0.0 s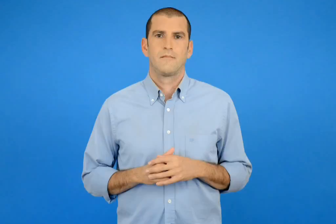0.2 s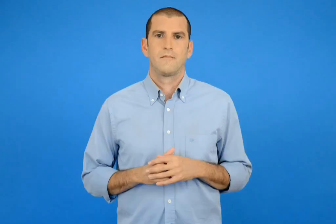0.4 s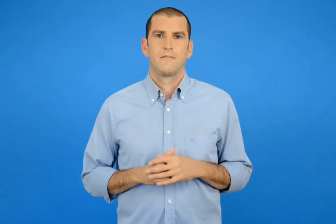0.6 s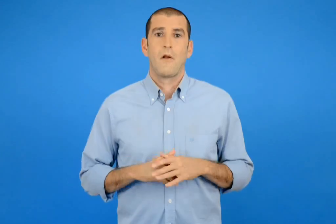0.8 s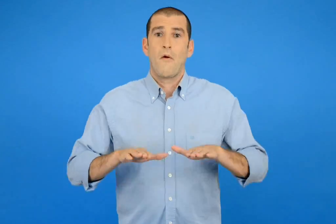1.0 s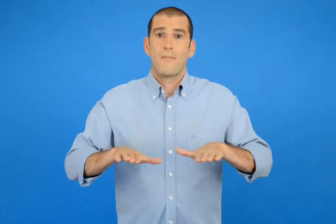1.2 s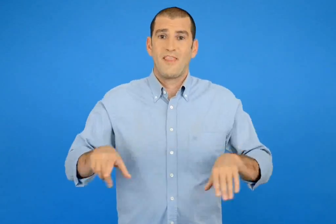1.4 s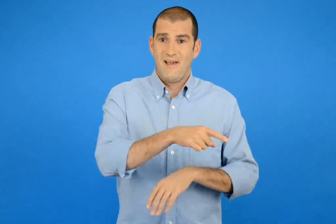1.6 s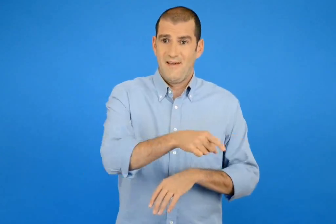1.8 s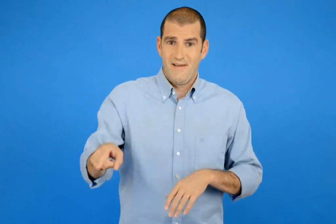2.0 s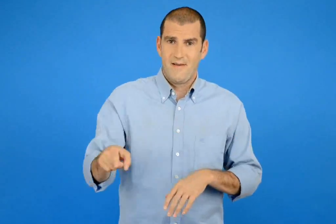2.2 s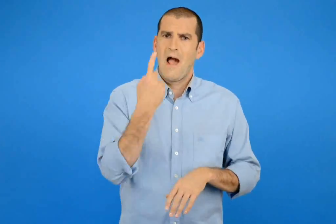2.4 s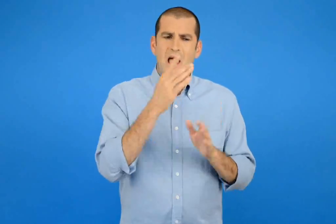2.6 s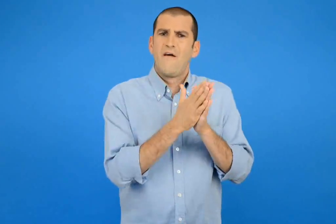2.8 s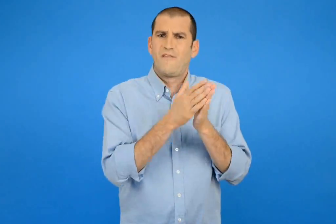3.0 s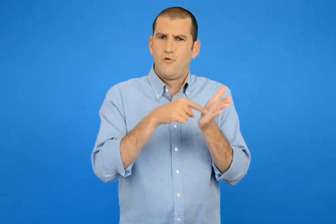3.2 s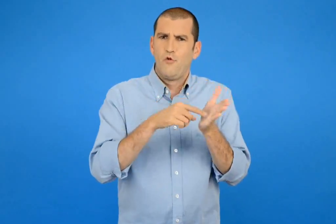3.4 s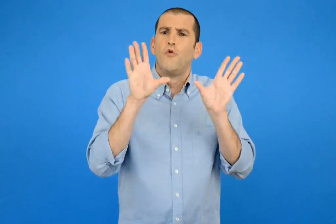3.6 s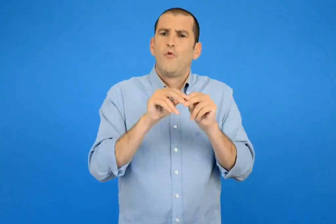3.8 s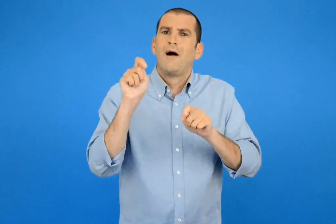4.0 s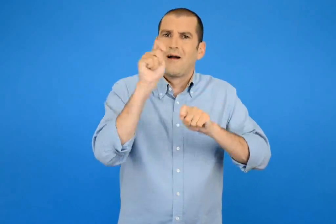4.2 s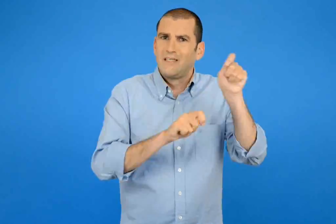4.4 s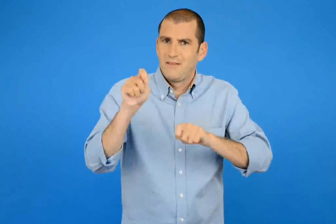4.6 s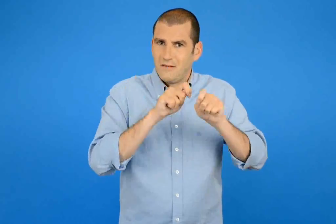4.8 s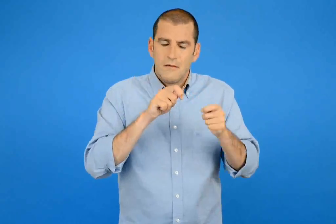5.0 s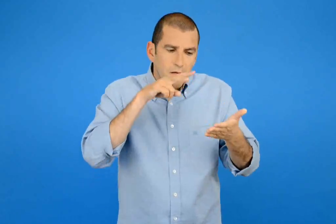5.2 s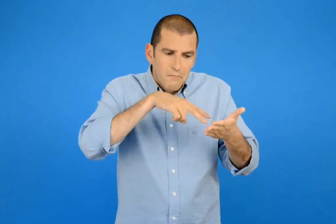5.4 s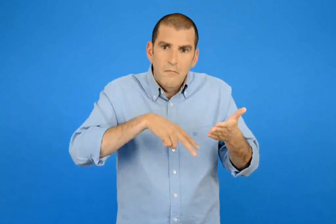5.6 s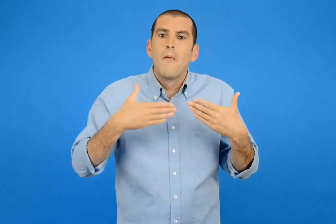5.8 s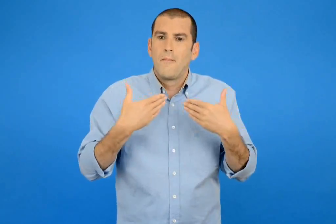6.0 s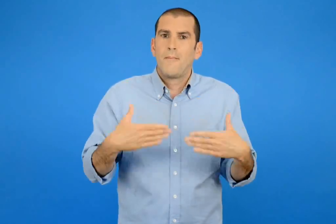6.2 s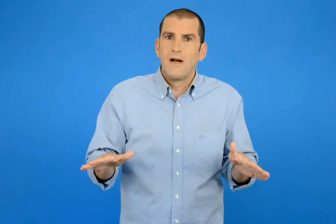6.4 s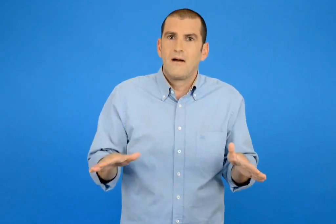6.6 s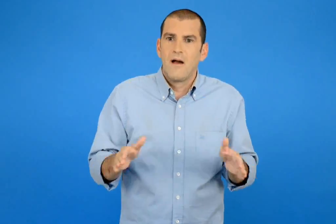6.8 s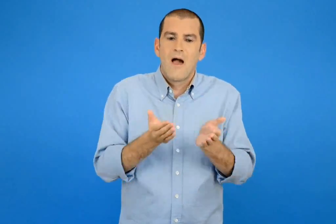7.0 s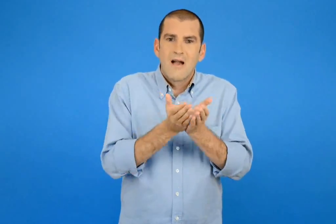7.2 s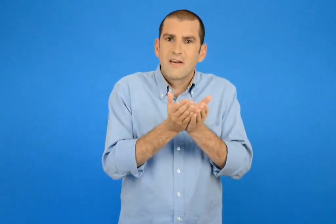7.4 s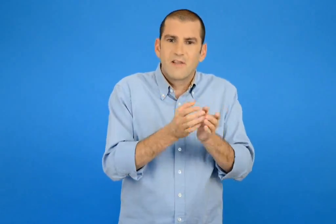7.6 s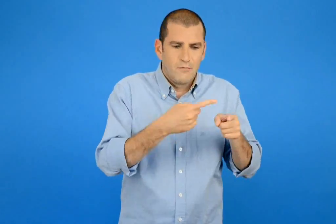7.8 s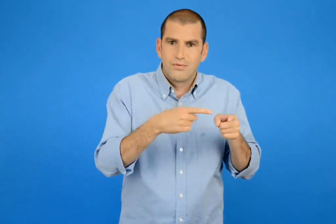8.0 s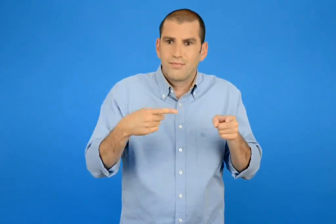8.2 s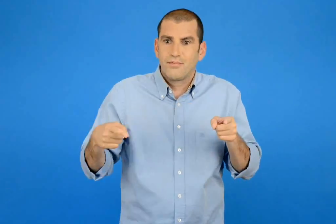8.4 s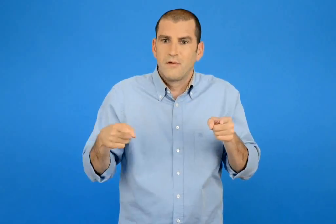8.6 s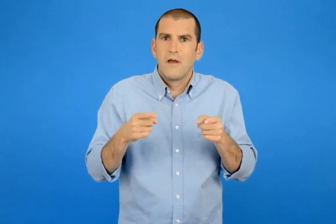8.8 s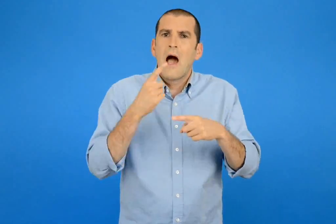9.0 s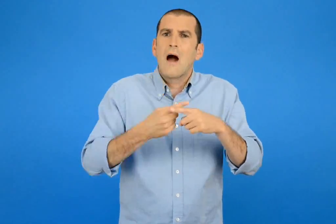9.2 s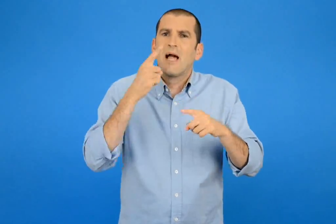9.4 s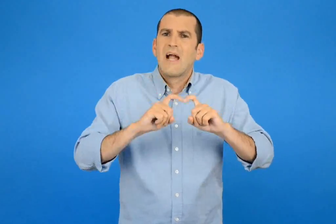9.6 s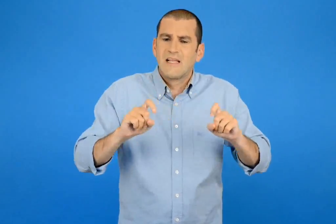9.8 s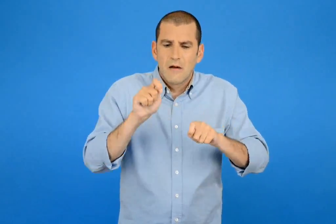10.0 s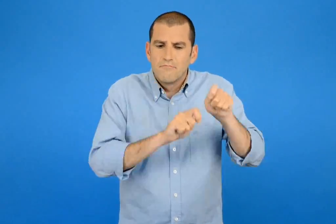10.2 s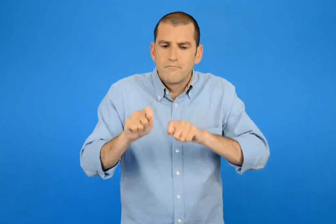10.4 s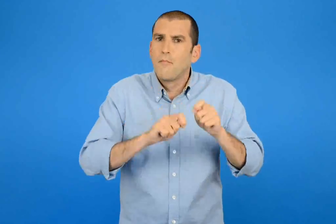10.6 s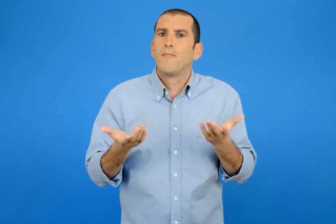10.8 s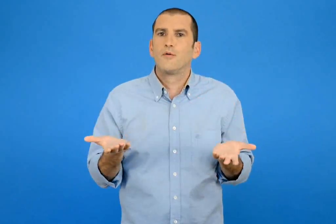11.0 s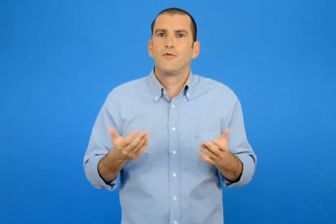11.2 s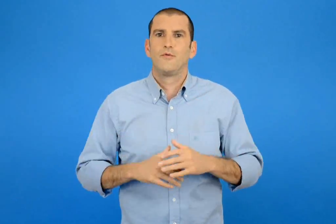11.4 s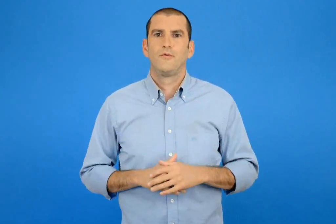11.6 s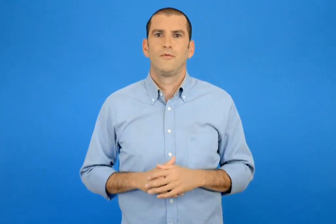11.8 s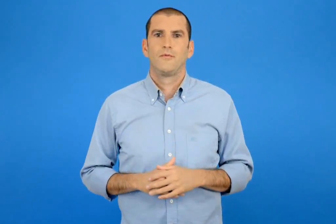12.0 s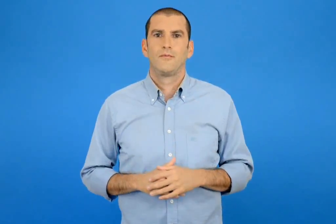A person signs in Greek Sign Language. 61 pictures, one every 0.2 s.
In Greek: τα παιδιά διάβασαν σε ένα βιβλίο με κατασκευές πως να φτιάχνουν καραβάκια από απλά υλικά
